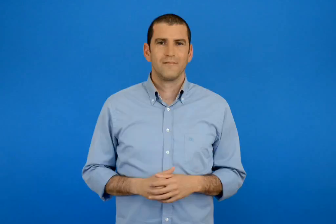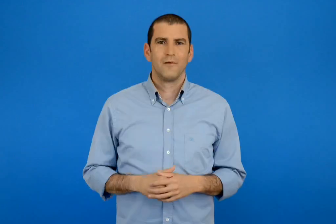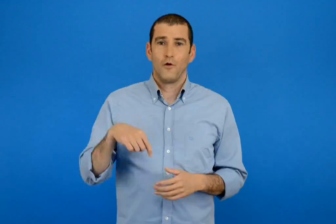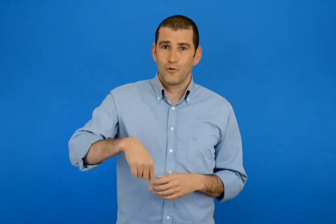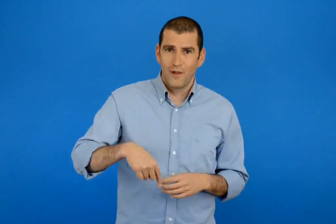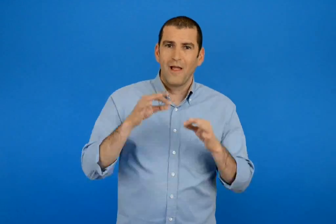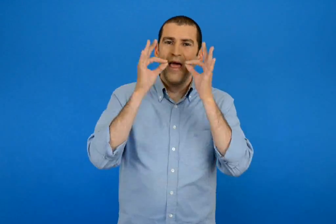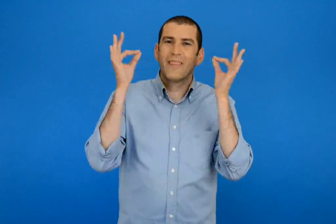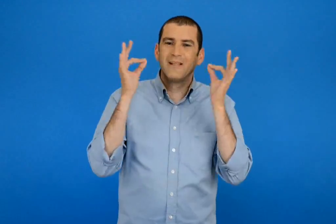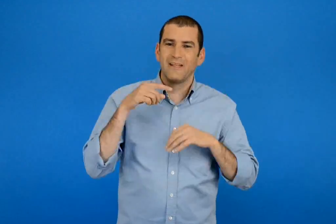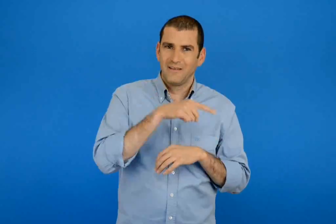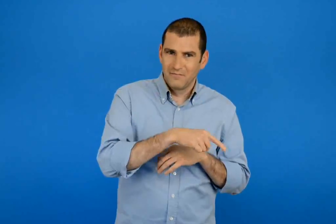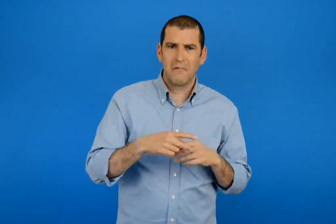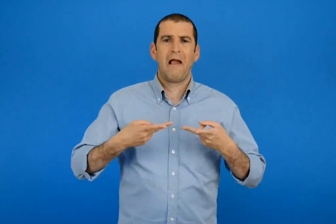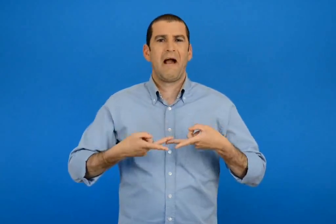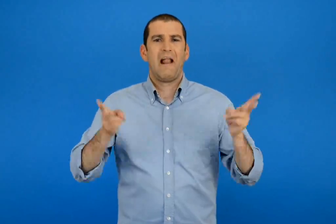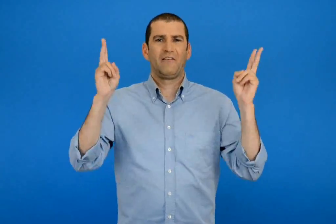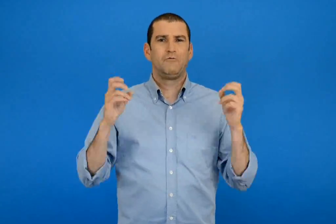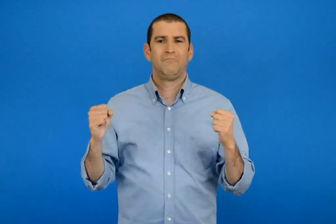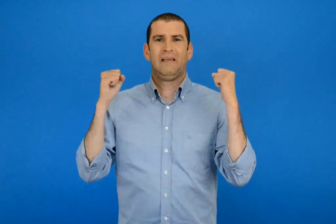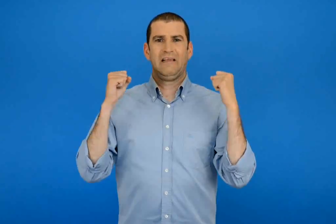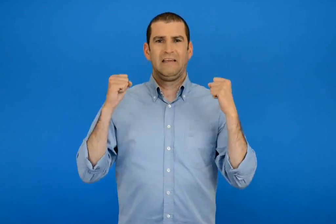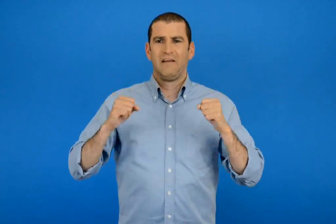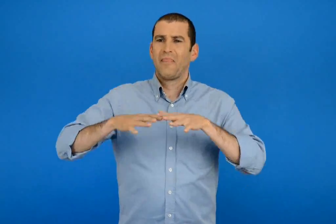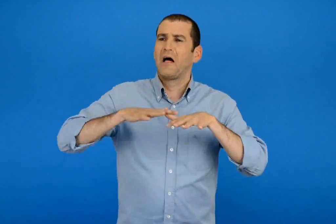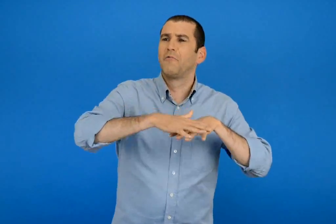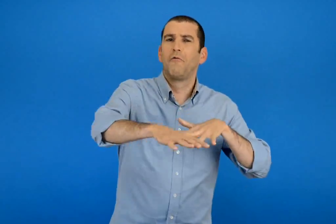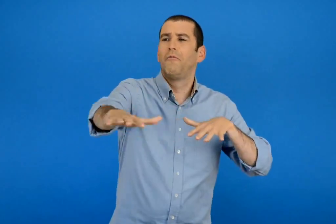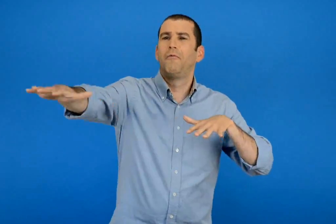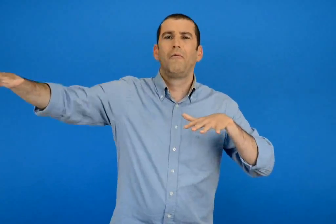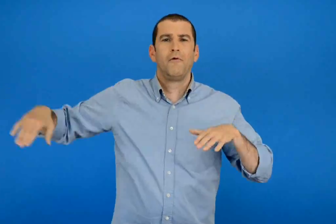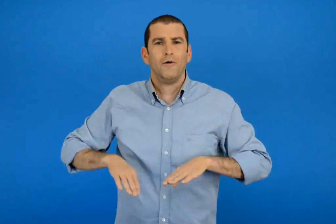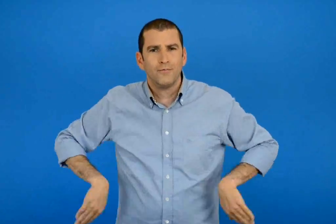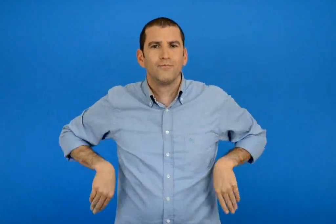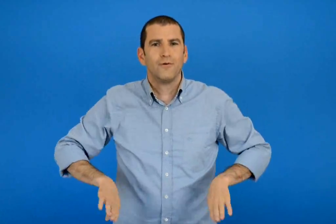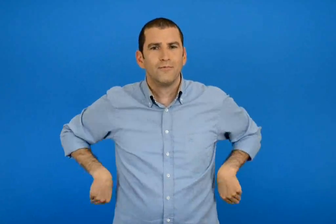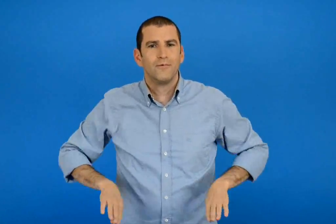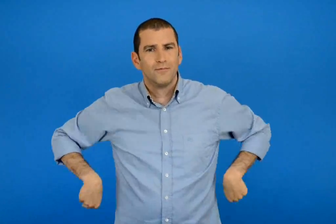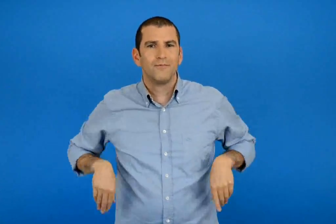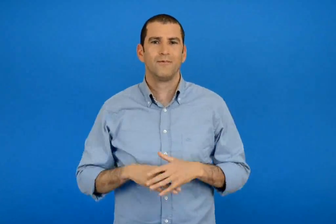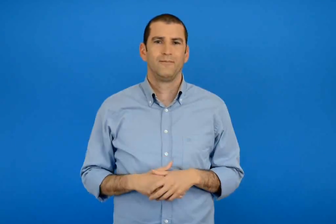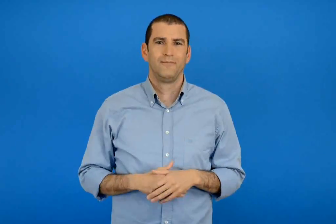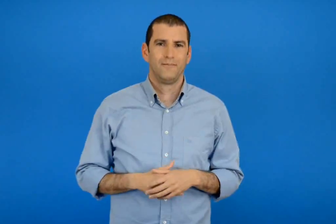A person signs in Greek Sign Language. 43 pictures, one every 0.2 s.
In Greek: τώρα ο δημήτρης κολυμπάει και πάλι ελεύθερος και υγιής στην ανοιχτή θάλασσα
